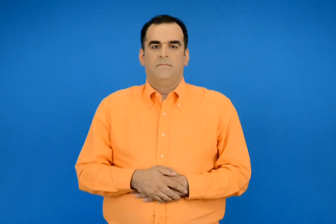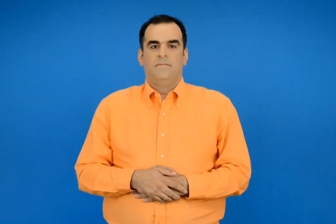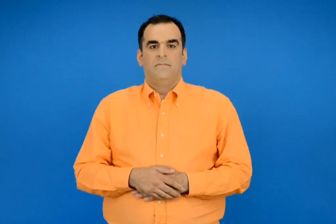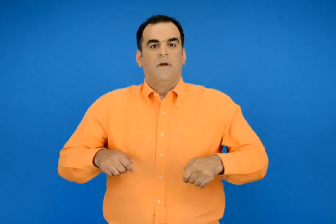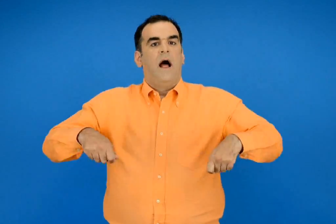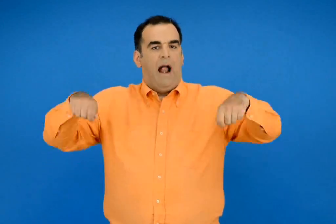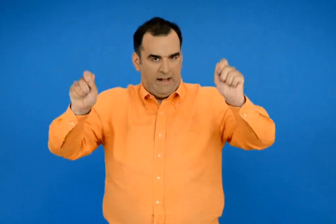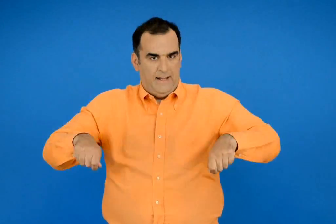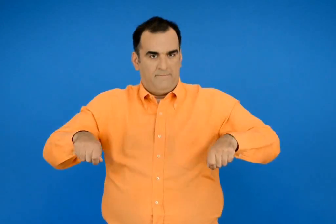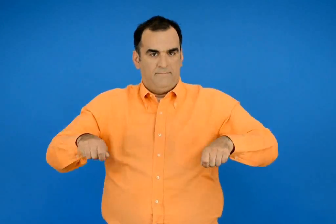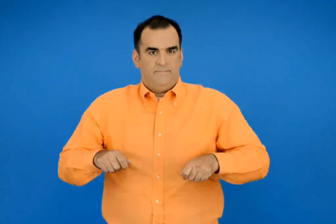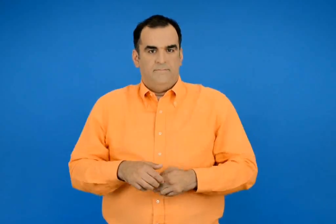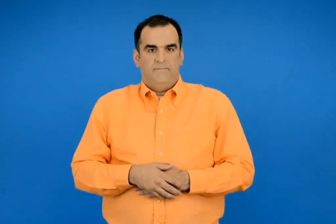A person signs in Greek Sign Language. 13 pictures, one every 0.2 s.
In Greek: αλέκα
